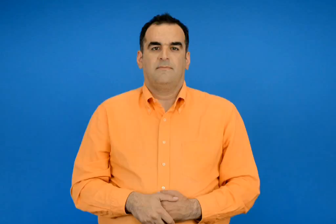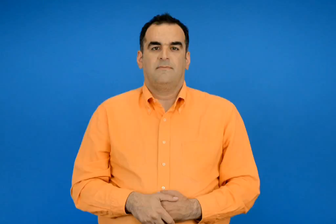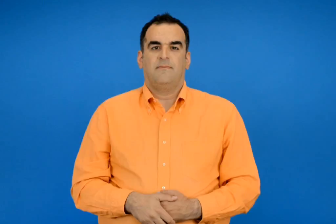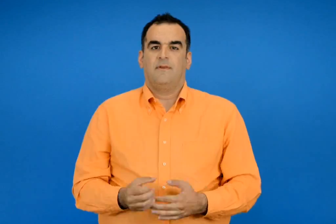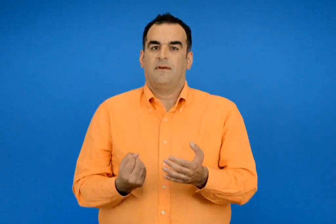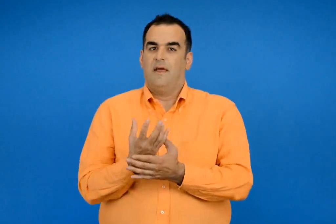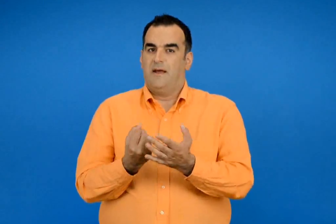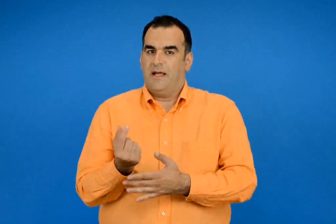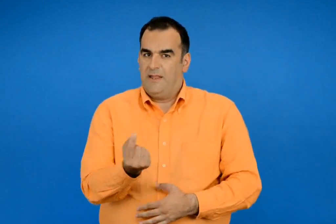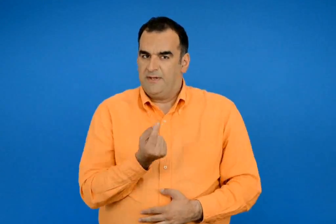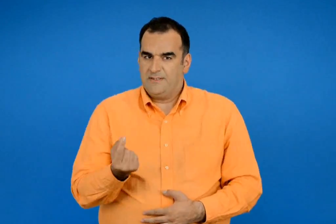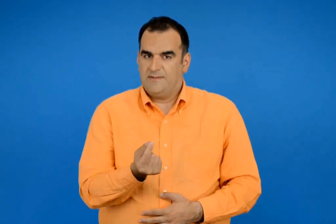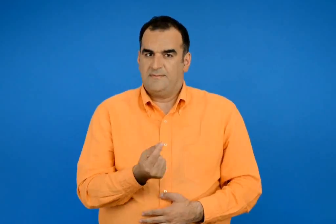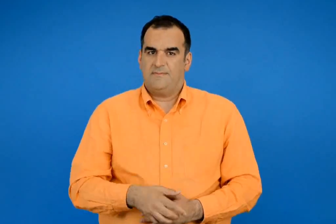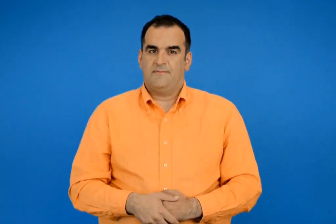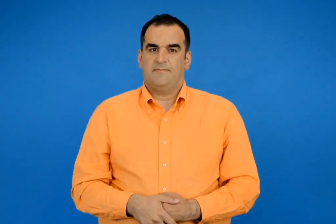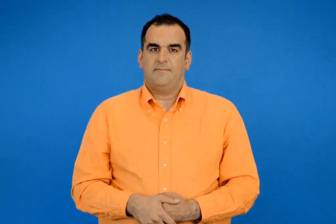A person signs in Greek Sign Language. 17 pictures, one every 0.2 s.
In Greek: ειδήσεις
